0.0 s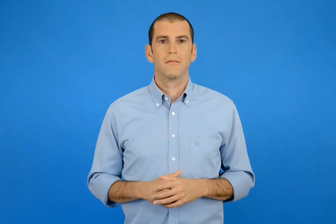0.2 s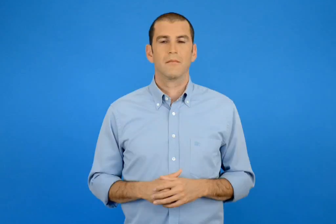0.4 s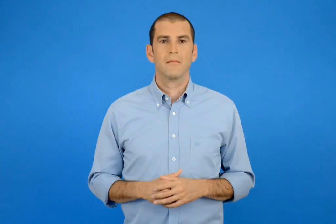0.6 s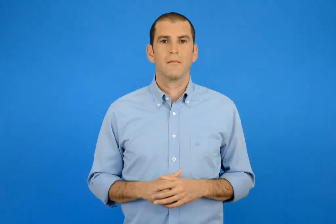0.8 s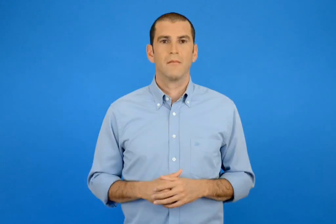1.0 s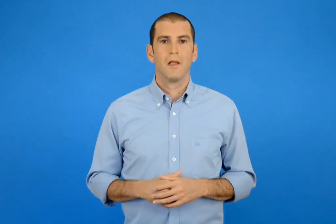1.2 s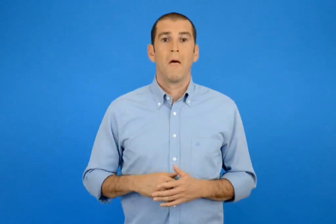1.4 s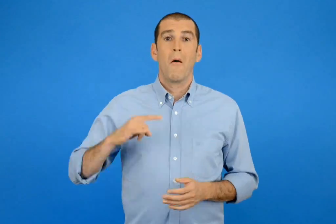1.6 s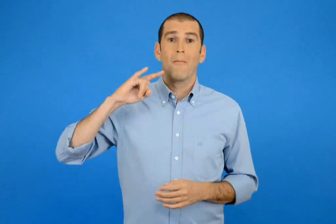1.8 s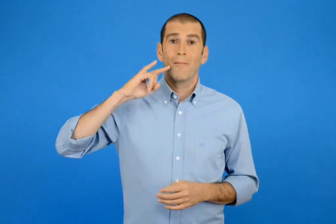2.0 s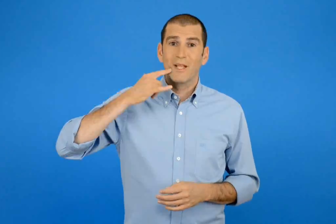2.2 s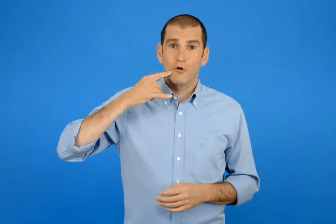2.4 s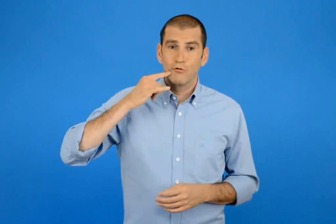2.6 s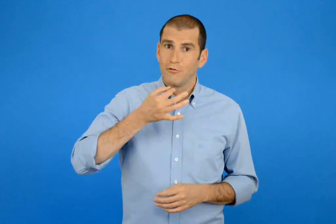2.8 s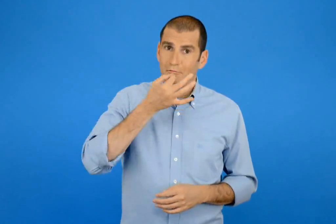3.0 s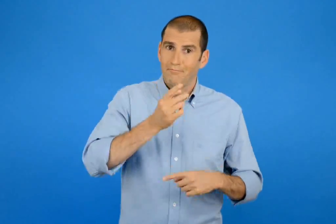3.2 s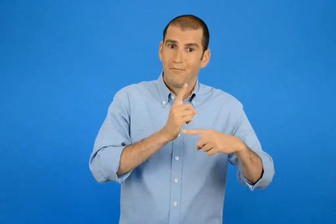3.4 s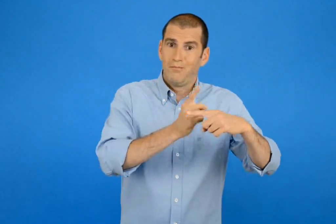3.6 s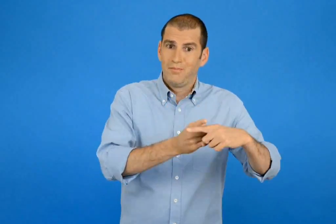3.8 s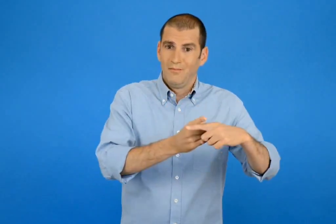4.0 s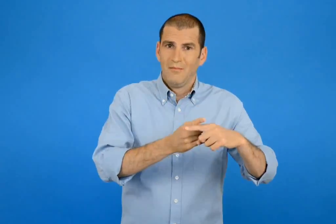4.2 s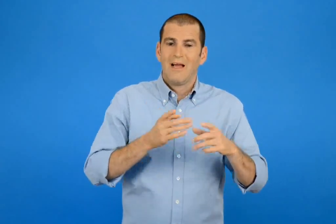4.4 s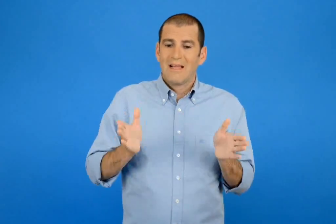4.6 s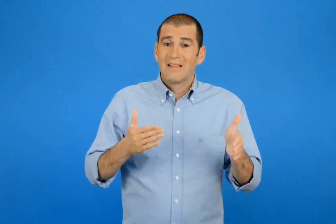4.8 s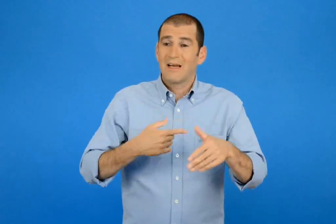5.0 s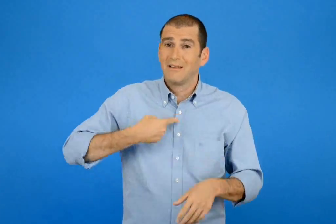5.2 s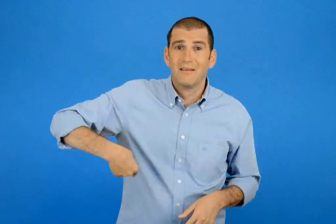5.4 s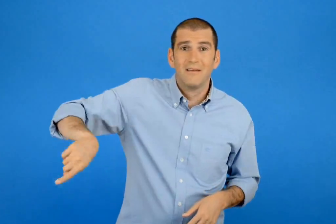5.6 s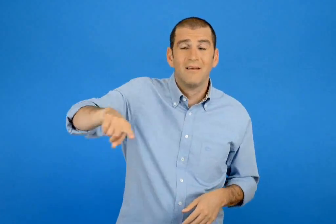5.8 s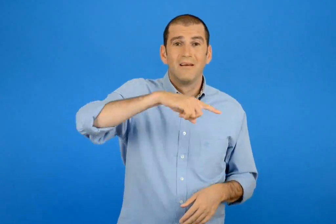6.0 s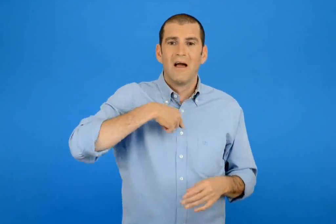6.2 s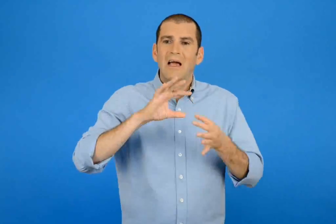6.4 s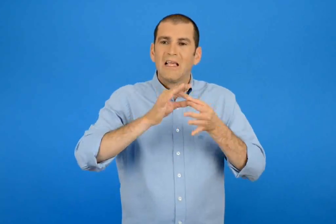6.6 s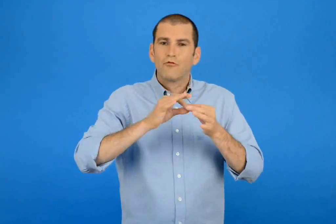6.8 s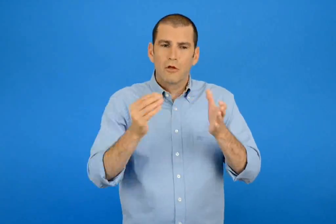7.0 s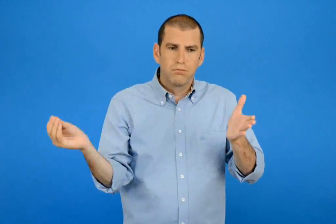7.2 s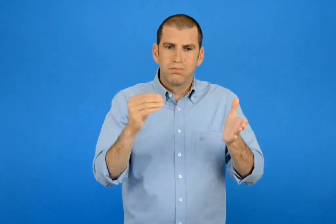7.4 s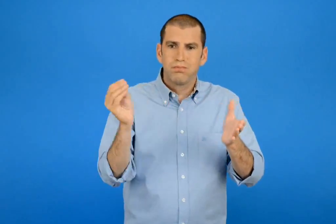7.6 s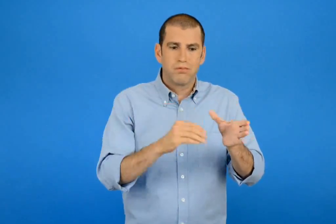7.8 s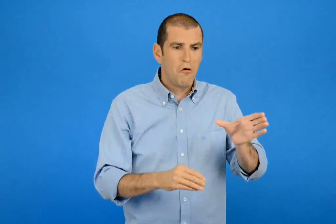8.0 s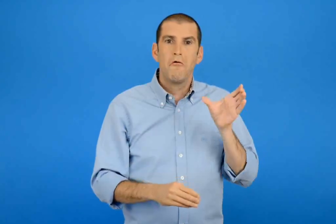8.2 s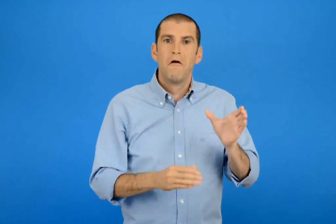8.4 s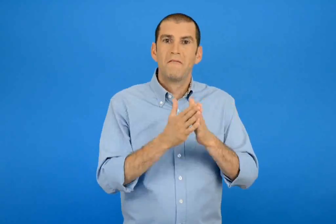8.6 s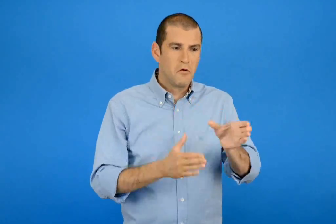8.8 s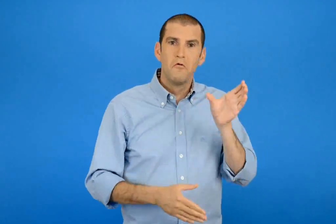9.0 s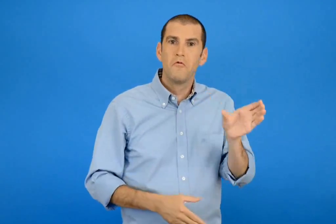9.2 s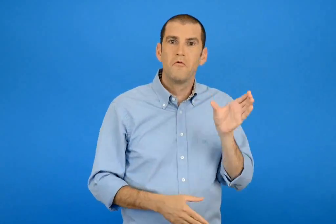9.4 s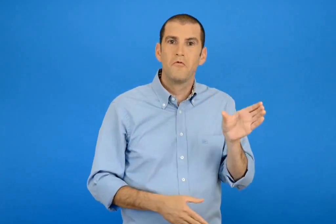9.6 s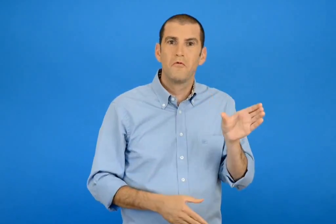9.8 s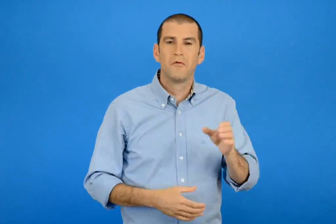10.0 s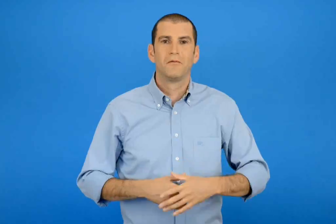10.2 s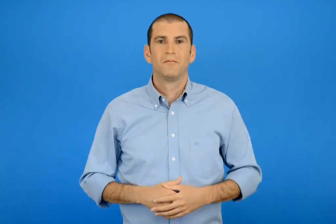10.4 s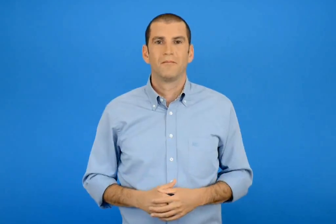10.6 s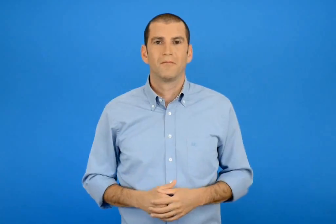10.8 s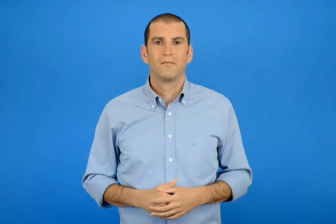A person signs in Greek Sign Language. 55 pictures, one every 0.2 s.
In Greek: θα κάνουμε ένα μεγάλο βιβλίο με ιστορίες της τάξης μας συμπλήρωσε ο πέτρος
